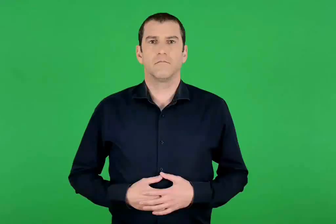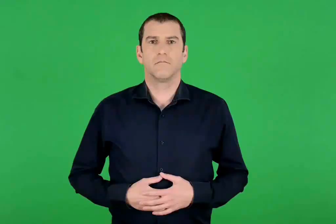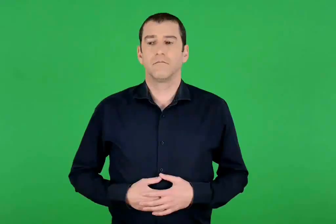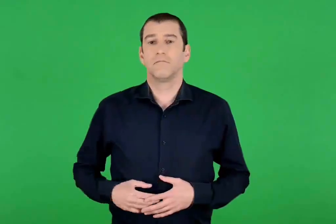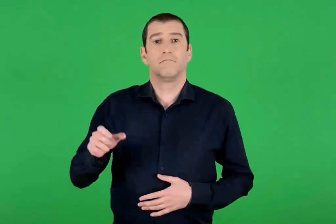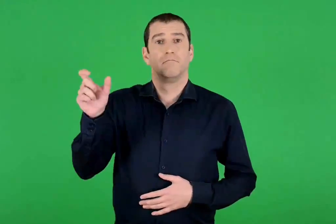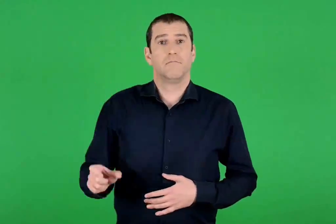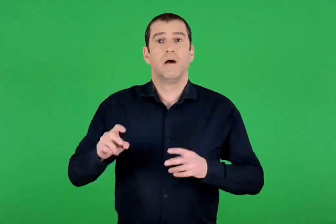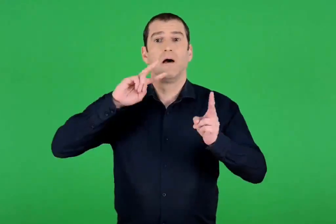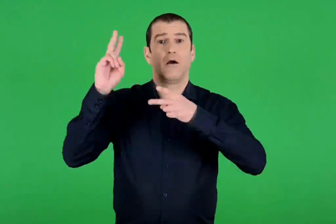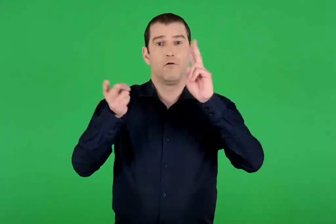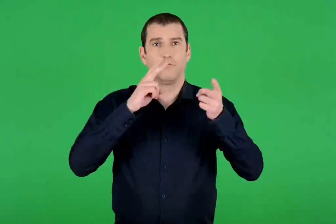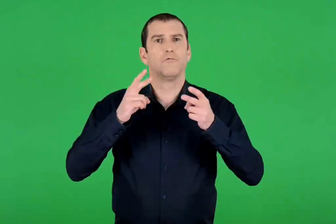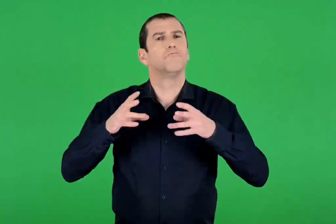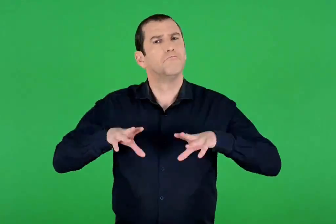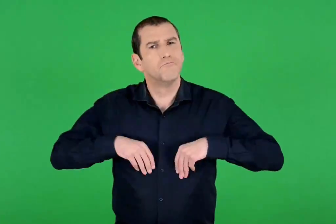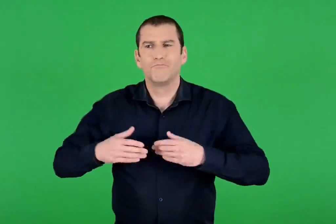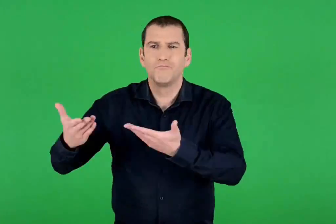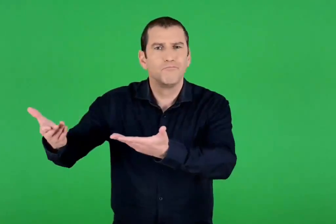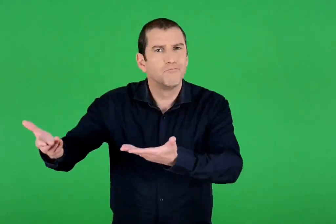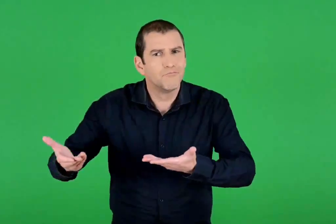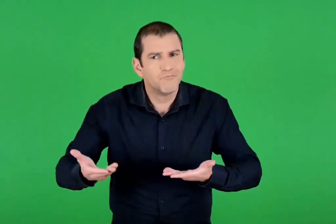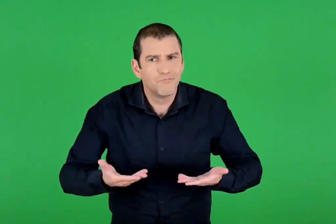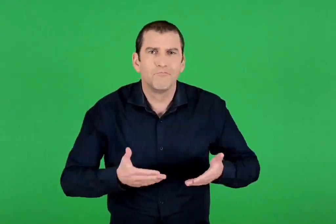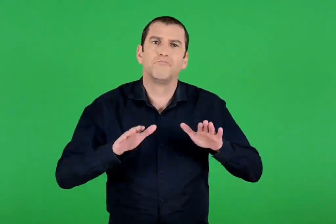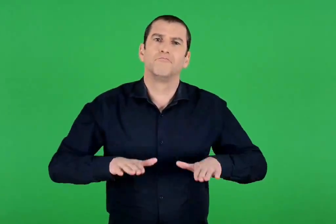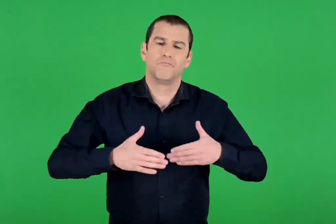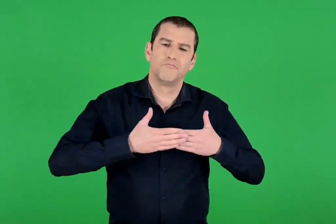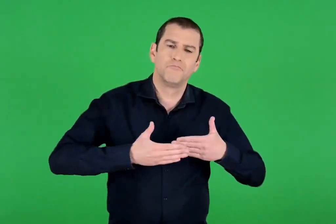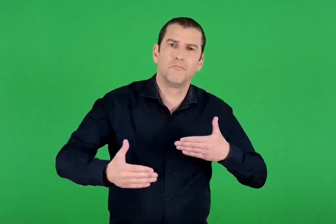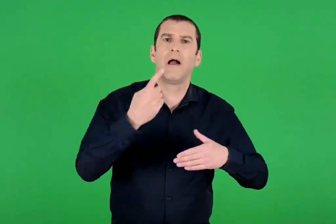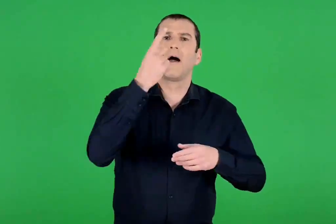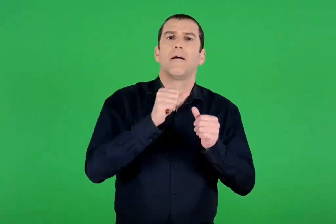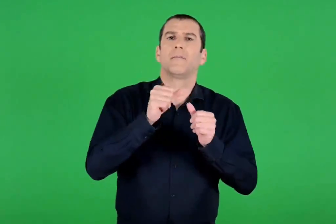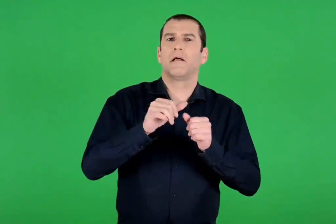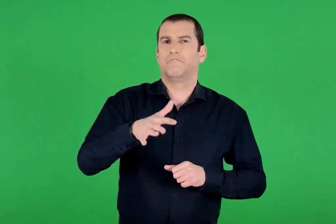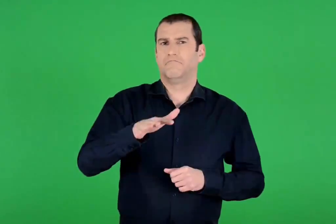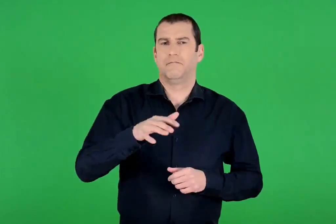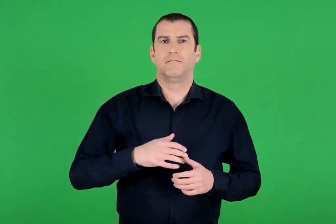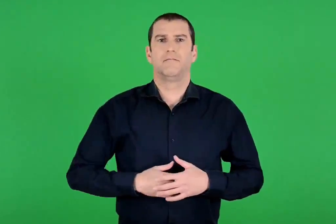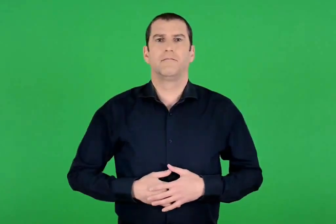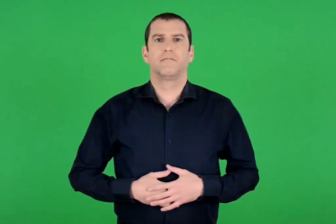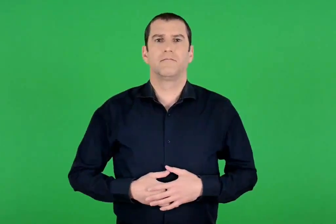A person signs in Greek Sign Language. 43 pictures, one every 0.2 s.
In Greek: ο αίολος τους καλοδέχτηκε και τους φιλοξένησε περίπου έναν μήνα
